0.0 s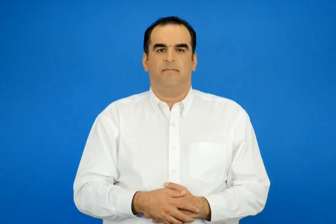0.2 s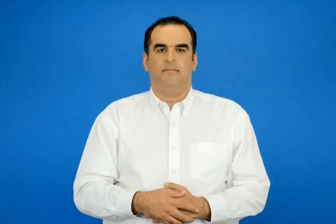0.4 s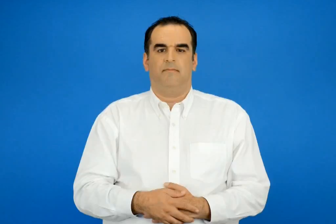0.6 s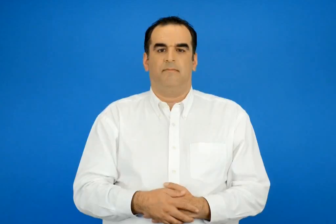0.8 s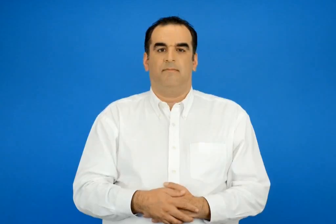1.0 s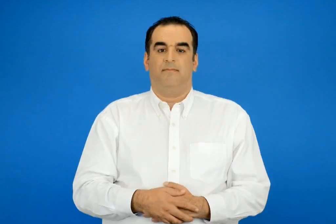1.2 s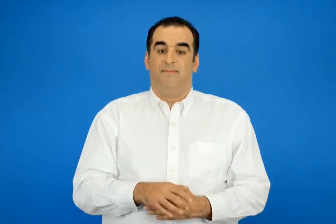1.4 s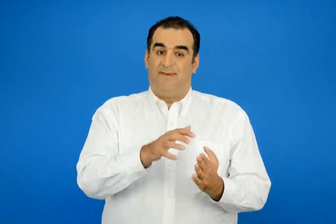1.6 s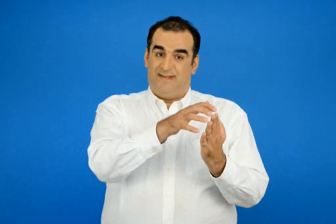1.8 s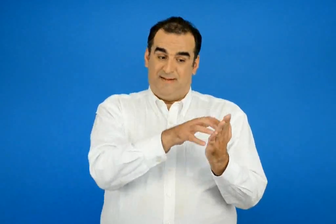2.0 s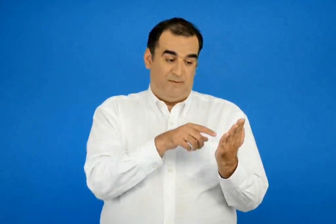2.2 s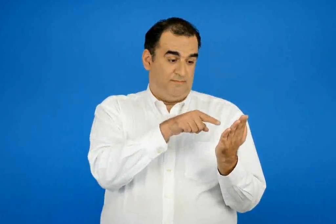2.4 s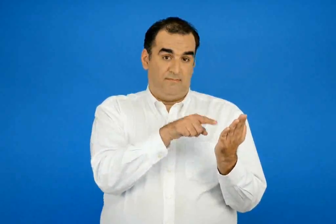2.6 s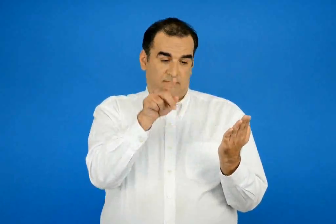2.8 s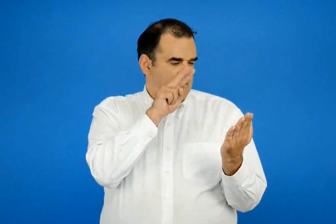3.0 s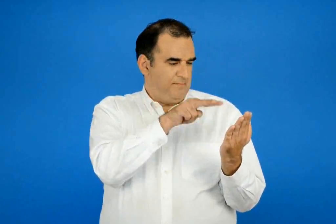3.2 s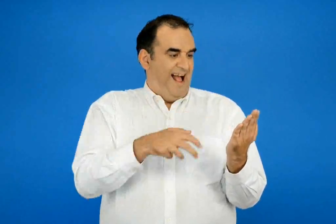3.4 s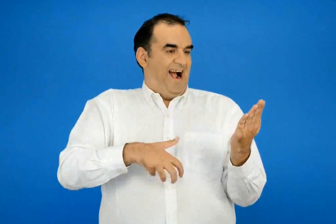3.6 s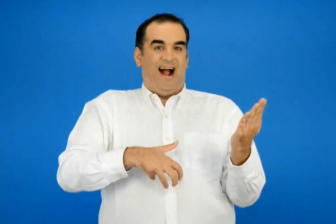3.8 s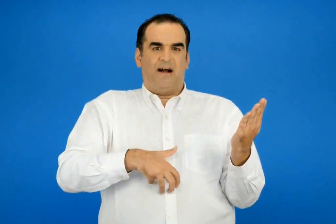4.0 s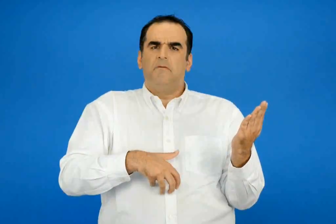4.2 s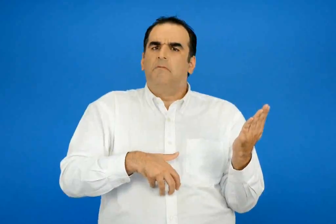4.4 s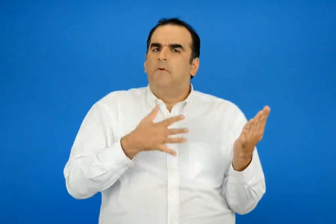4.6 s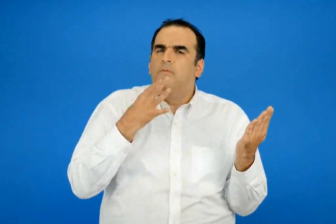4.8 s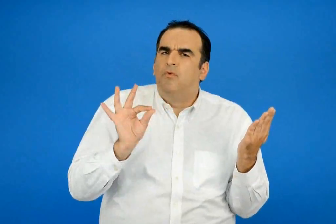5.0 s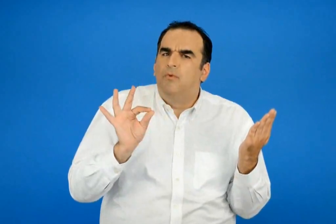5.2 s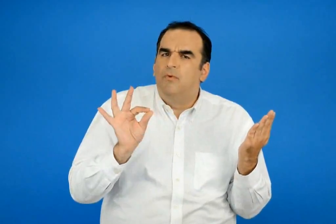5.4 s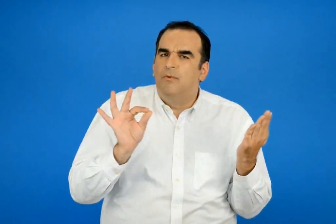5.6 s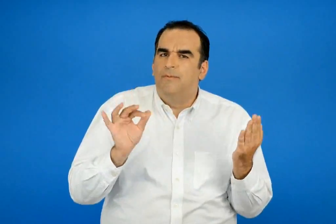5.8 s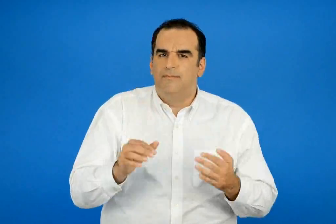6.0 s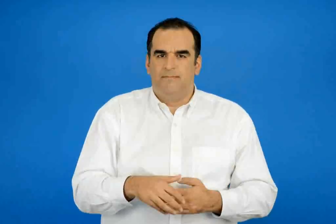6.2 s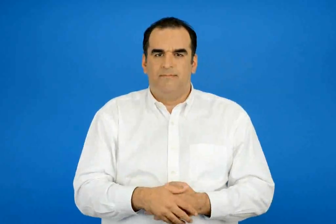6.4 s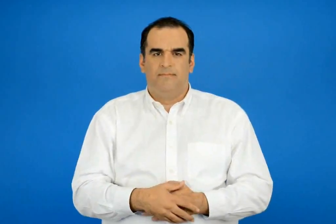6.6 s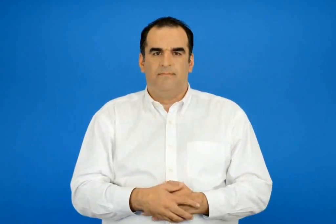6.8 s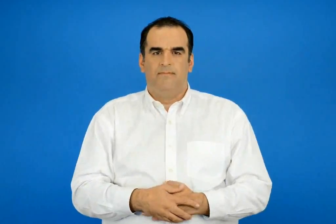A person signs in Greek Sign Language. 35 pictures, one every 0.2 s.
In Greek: σου φαίνεται αστείο αυτό το κείμενο ; γιατί ;
